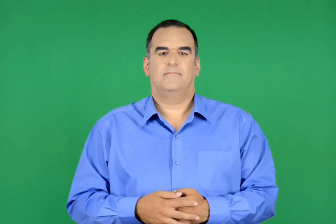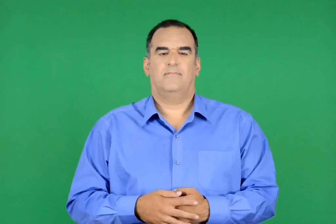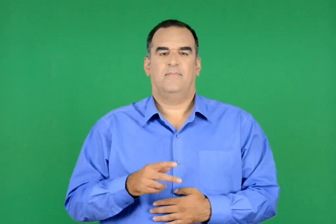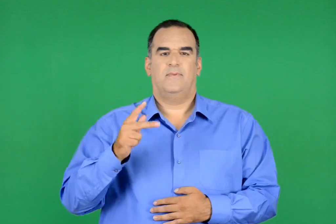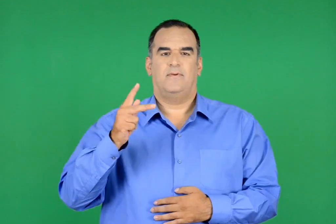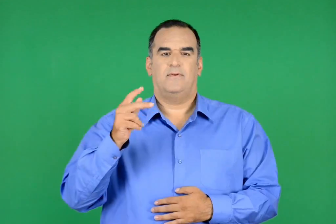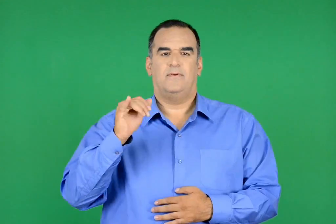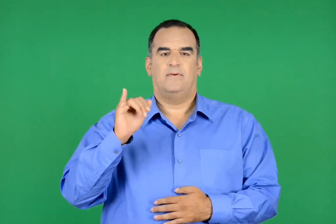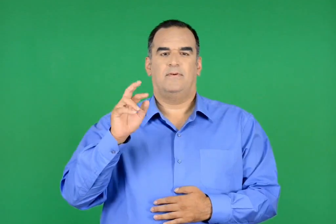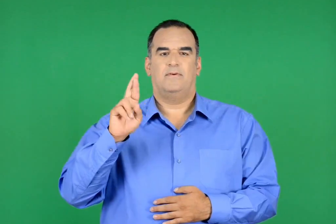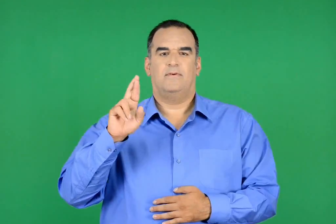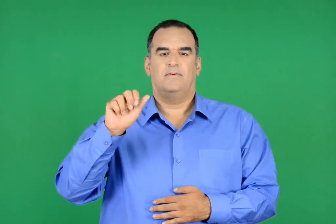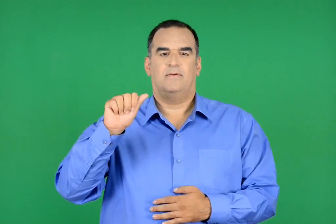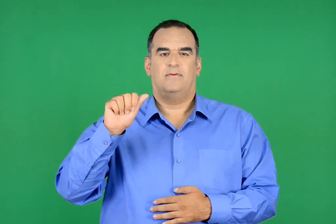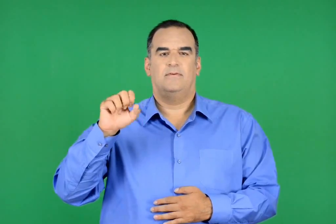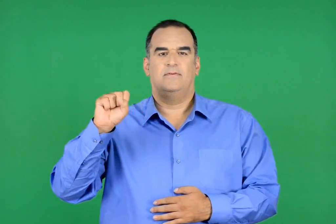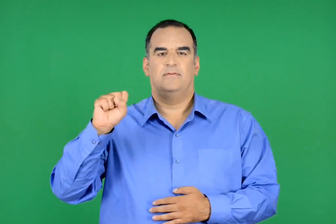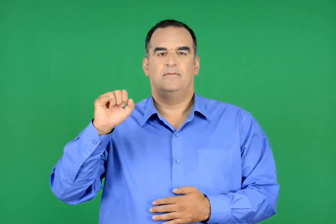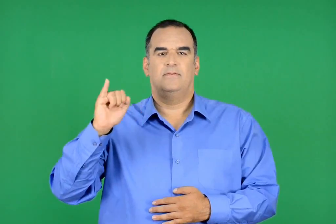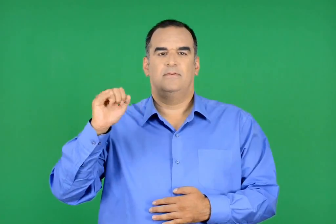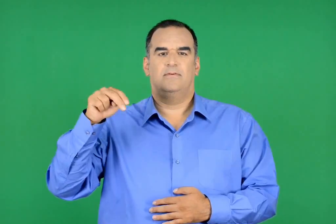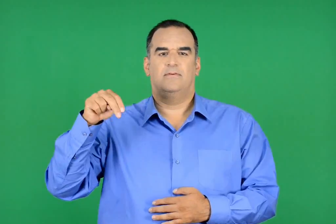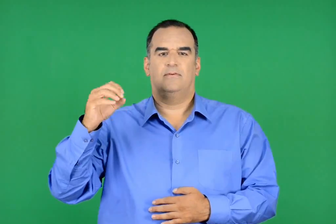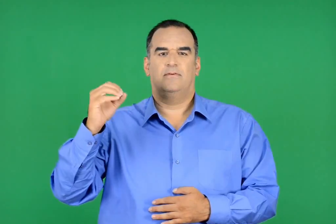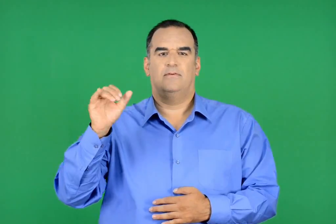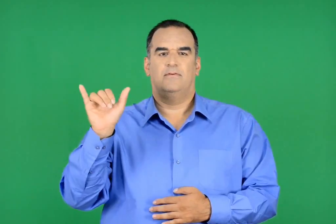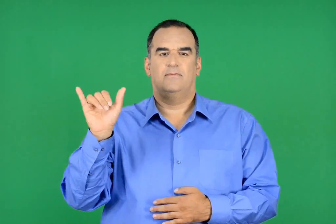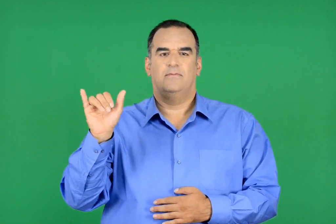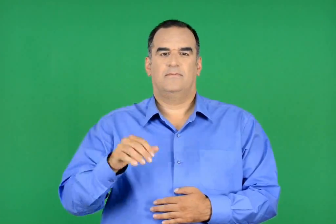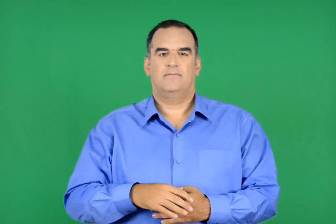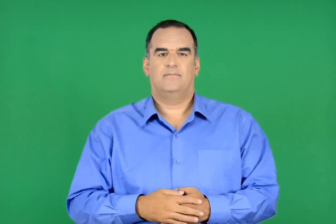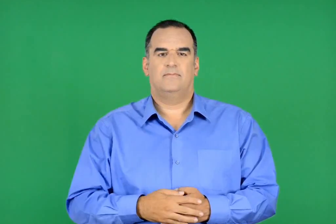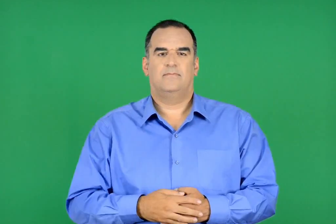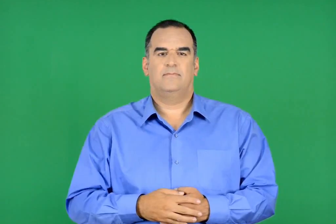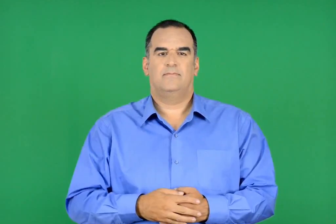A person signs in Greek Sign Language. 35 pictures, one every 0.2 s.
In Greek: κίρα σίνου
